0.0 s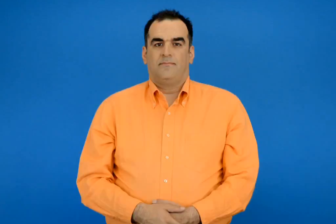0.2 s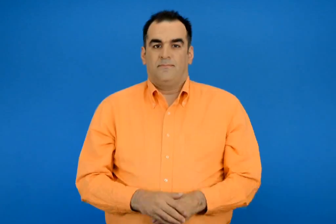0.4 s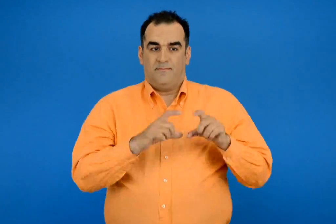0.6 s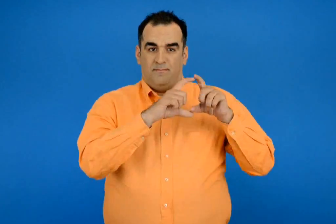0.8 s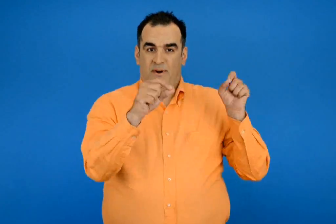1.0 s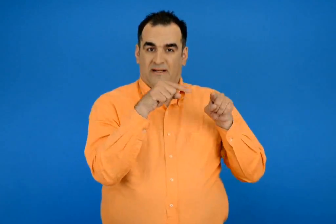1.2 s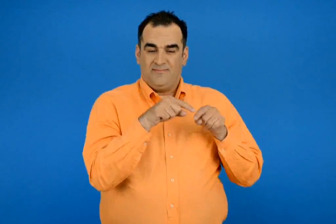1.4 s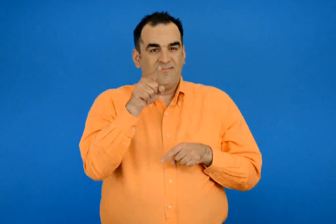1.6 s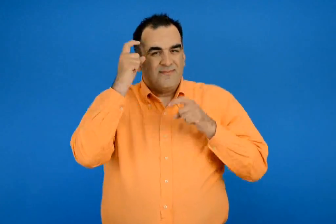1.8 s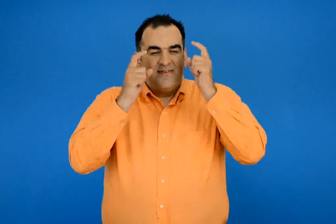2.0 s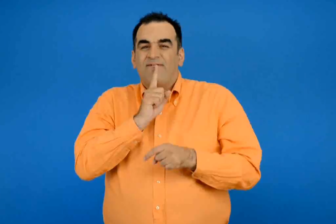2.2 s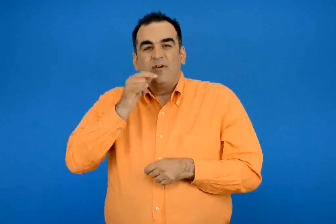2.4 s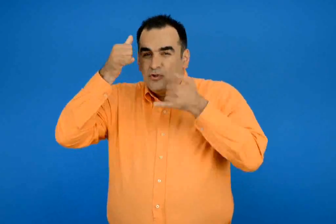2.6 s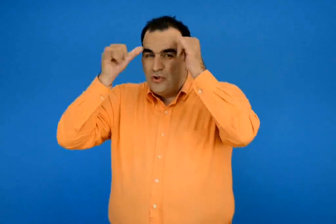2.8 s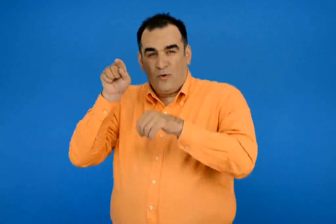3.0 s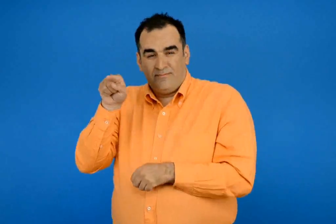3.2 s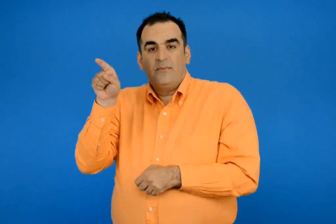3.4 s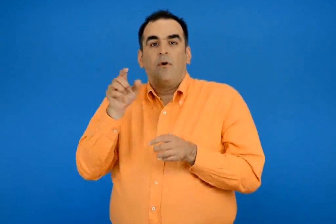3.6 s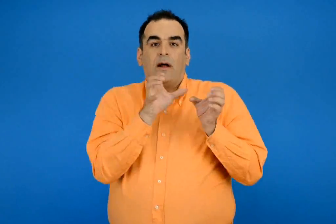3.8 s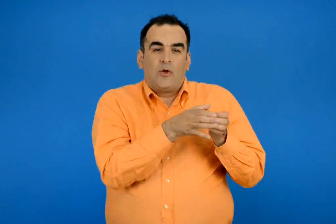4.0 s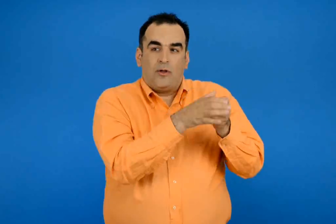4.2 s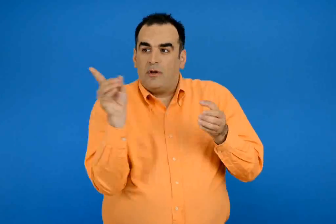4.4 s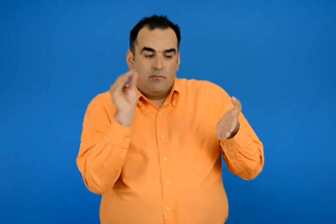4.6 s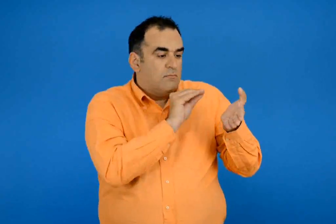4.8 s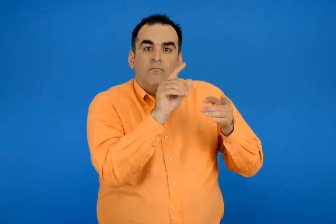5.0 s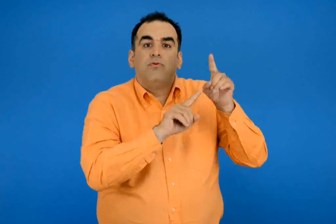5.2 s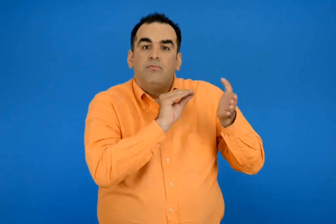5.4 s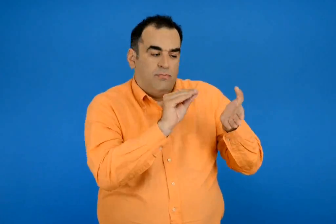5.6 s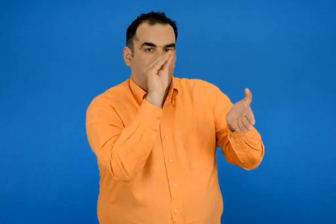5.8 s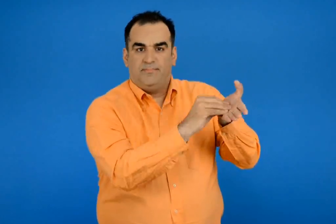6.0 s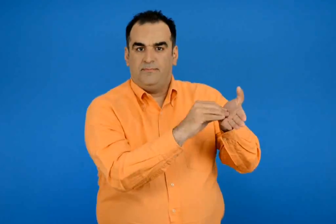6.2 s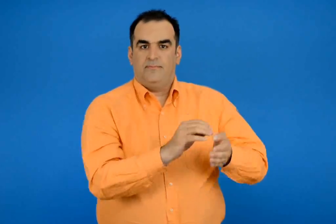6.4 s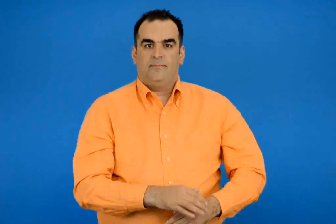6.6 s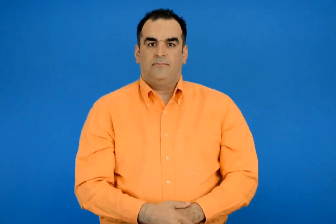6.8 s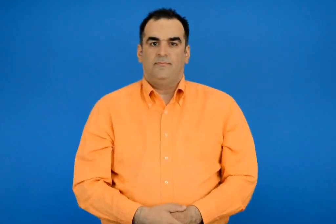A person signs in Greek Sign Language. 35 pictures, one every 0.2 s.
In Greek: σε ποια κατηγορία από αυτές που έχει ο πίνακας ανήκει ;
